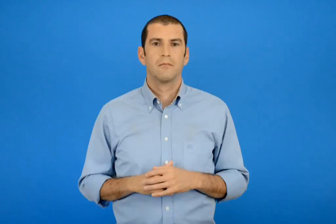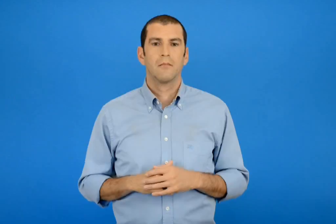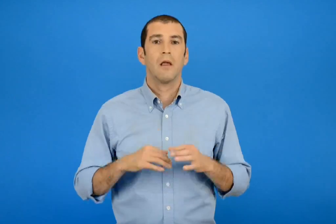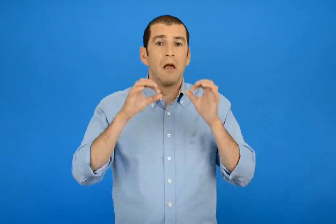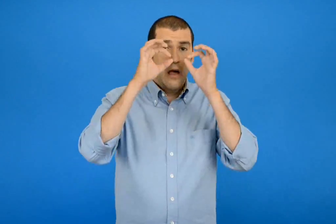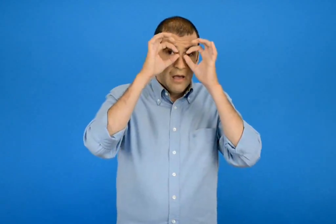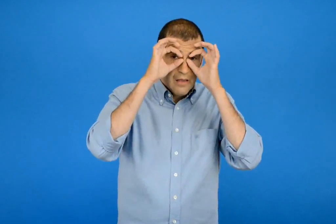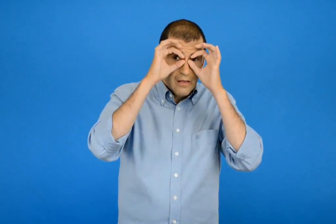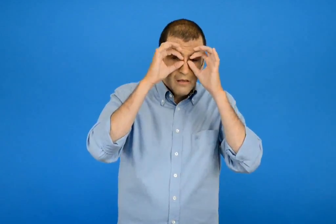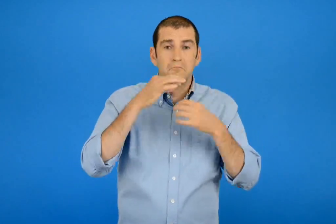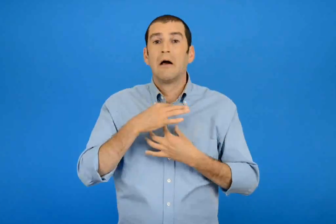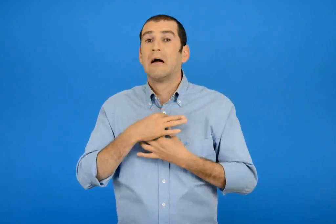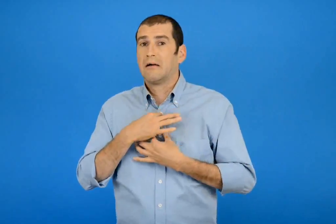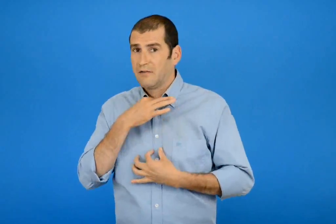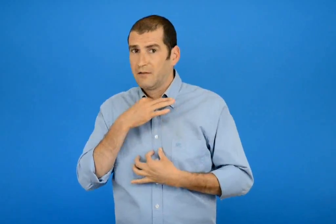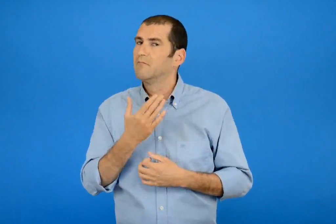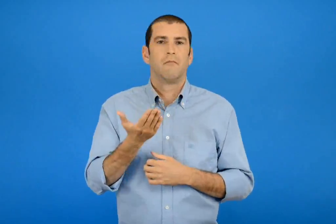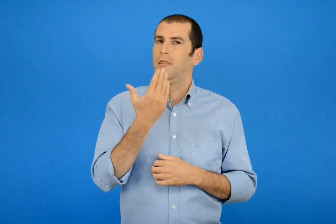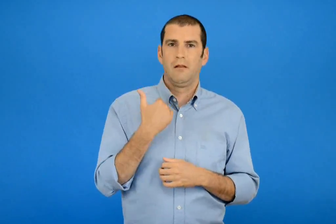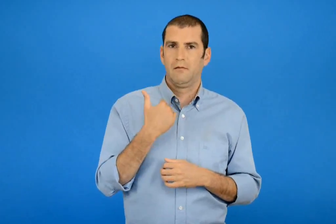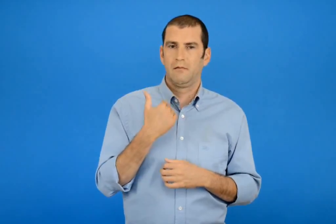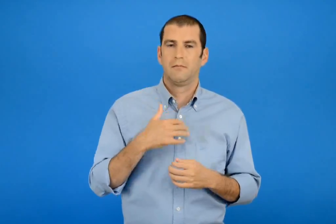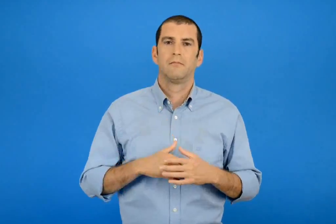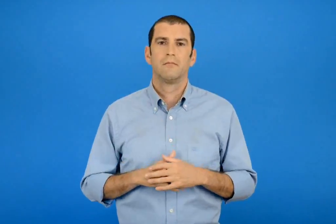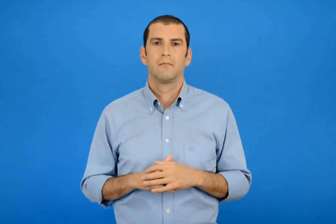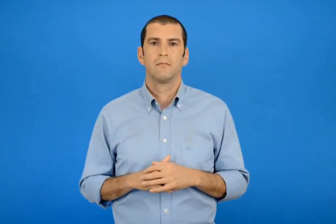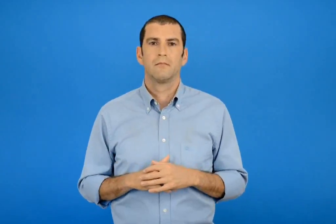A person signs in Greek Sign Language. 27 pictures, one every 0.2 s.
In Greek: δε φορά γυαλιά μήτε γραβάτα
